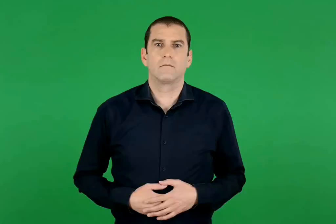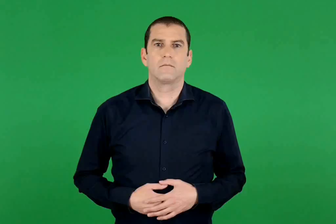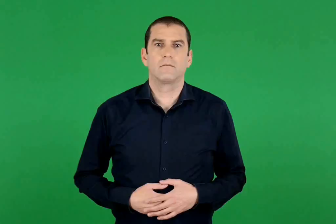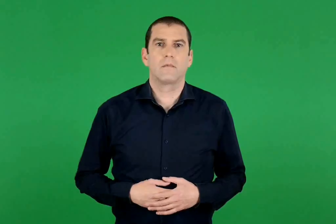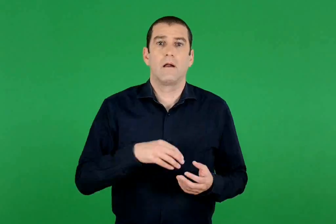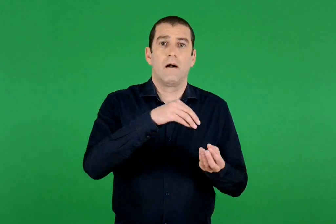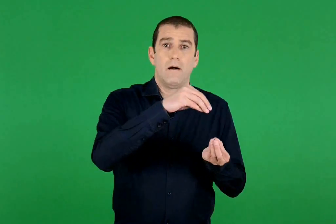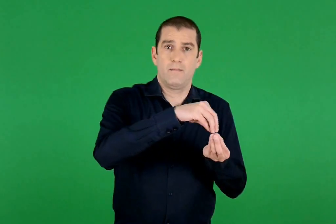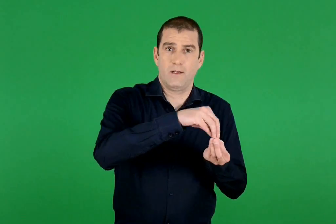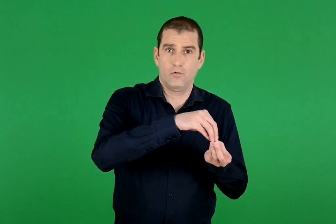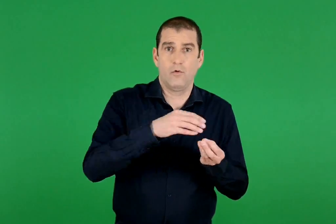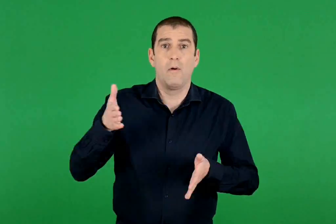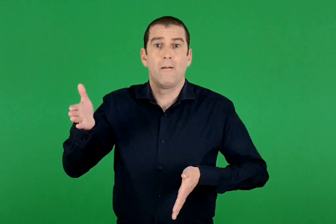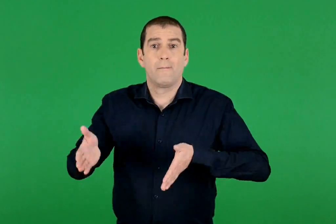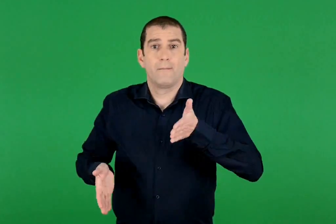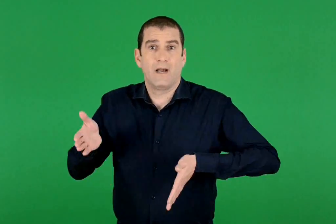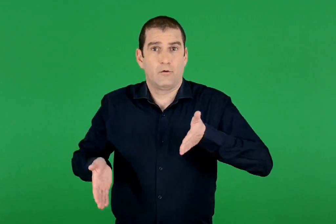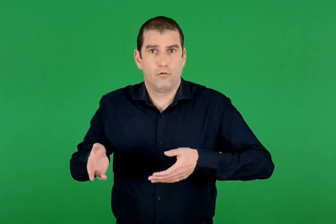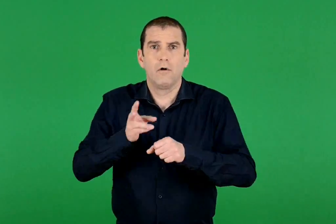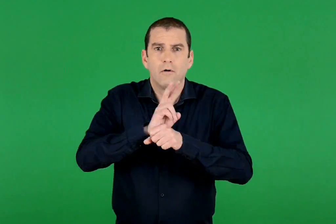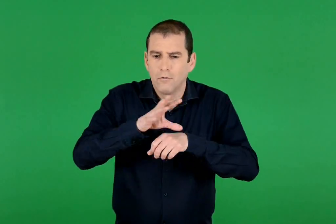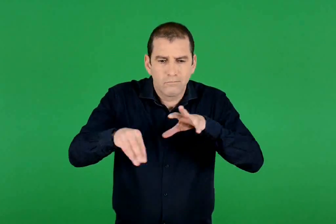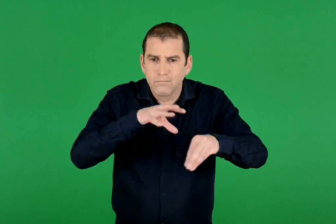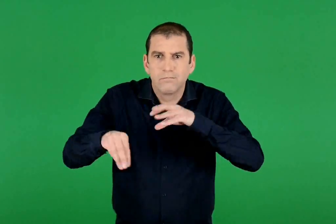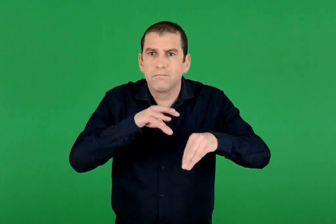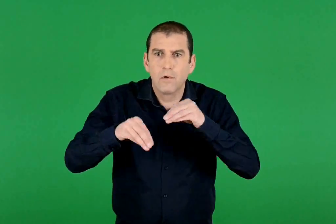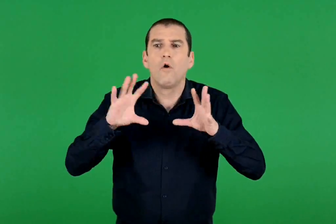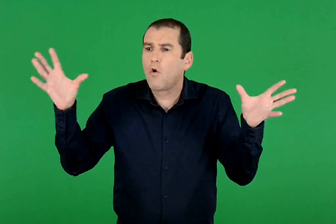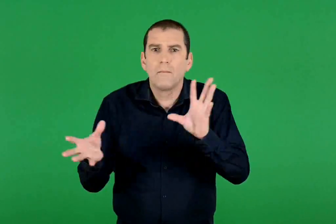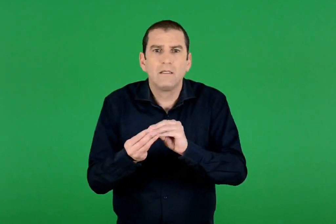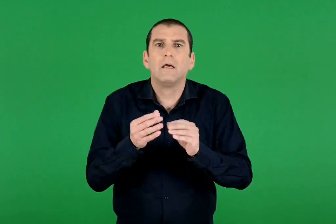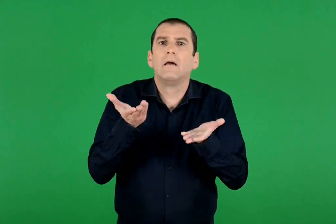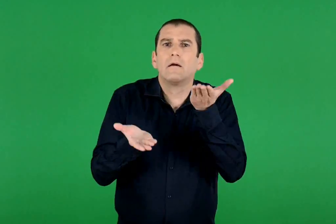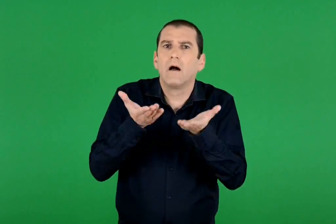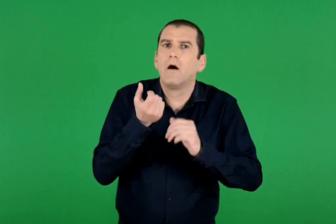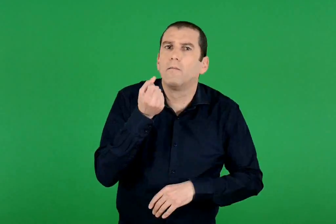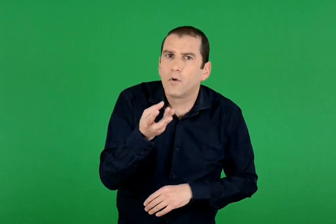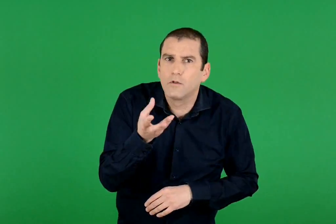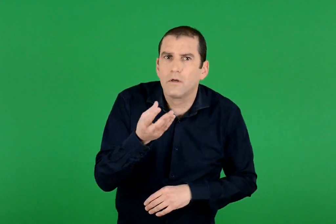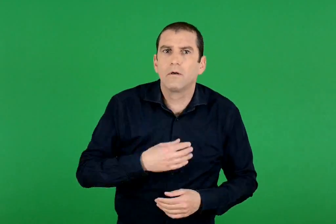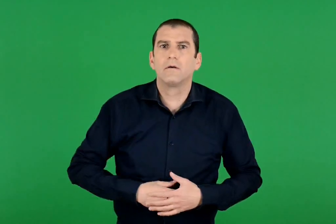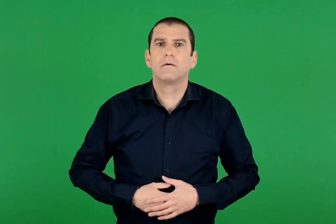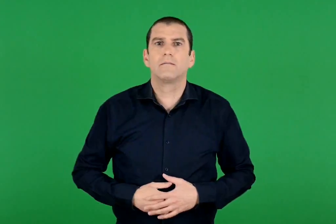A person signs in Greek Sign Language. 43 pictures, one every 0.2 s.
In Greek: πόσα κιλά μάζεψαν συνολικά τον απρίλιο και τον μάρτιο ;
